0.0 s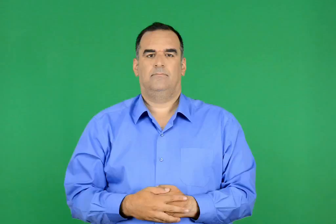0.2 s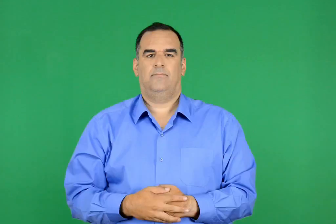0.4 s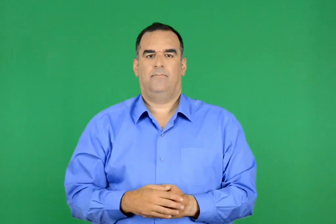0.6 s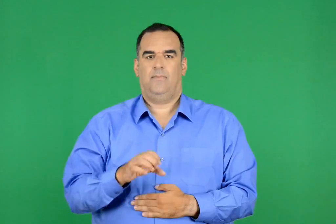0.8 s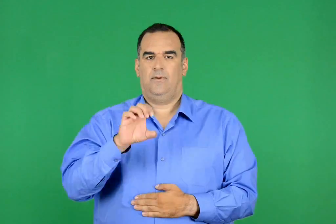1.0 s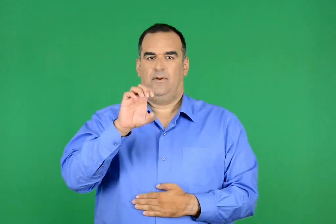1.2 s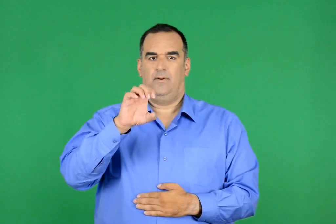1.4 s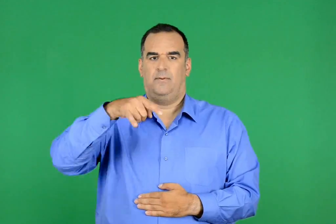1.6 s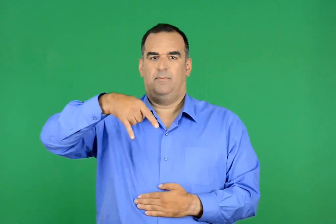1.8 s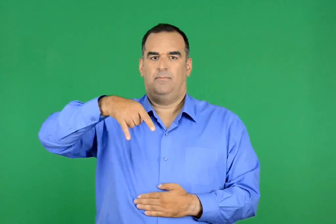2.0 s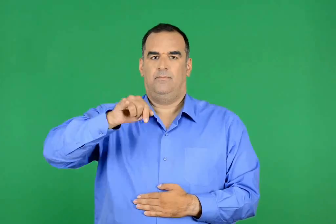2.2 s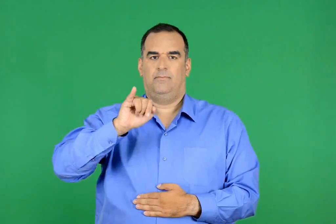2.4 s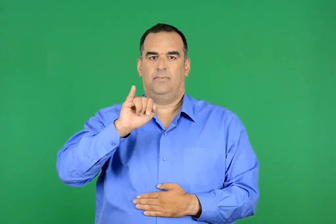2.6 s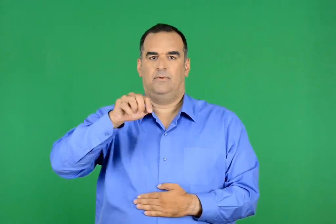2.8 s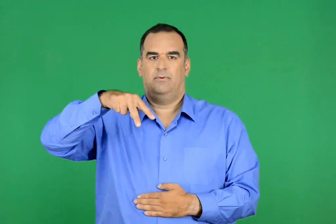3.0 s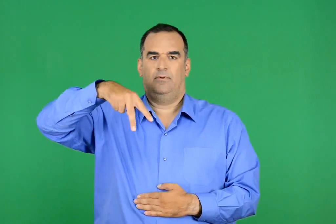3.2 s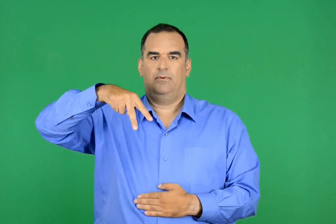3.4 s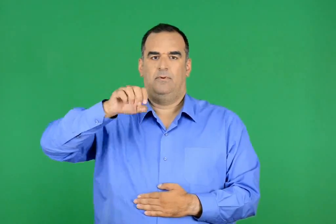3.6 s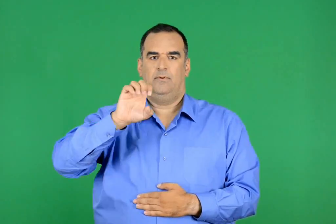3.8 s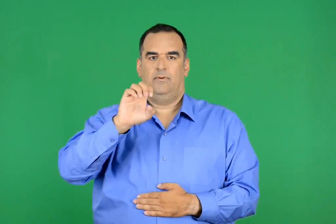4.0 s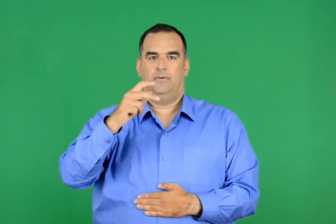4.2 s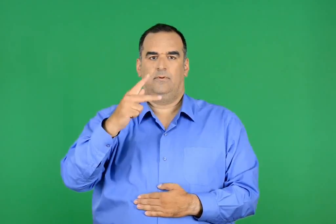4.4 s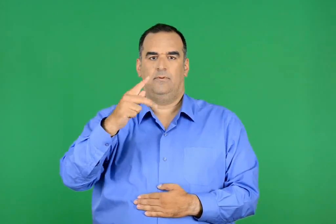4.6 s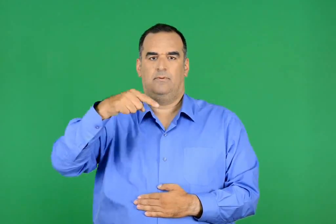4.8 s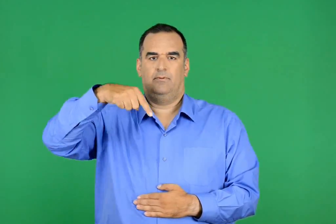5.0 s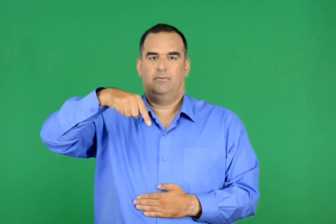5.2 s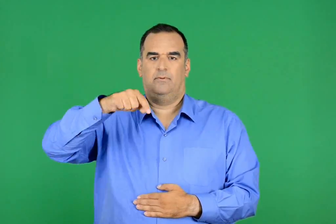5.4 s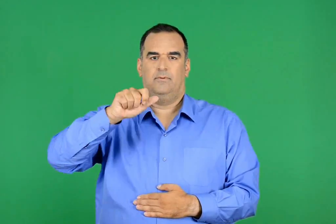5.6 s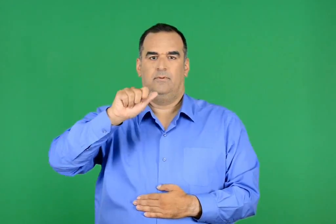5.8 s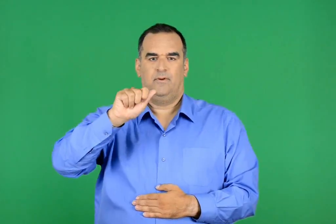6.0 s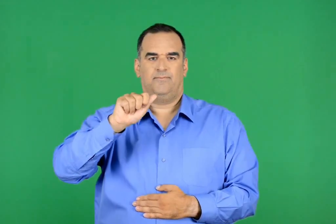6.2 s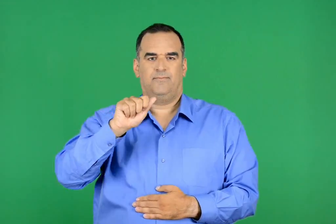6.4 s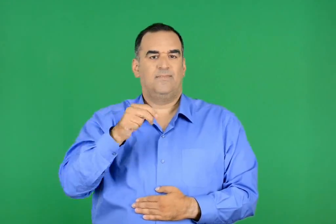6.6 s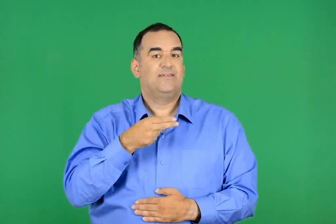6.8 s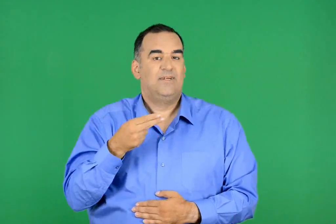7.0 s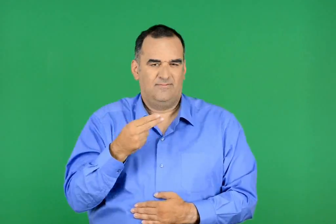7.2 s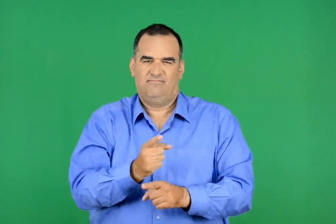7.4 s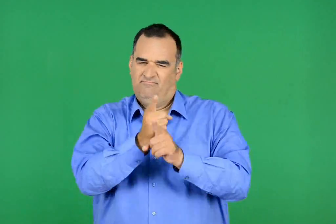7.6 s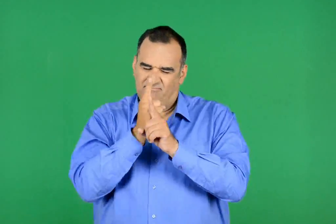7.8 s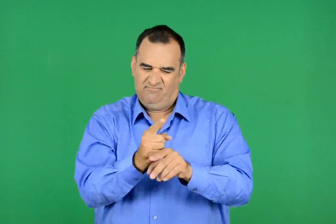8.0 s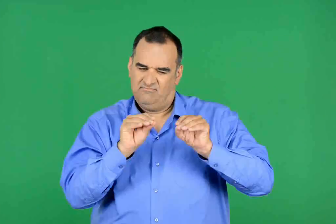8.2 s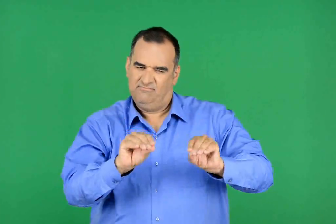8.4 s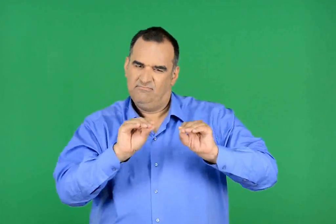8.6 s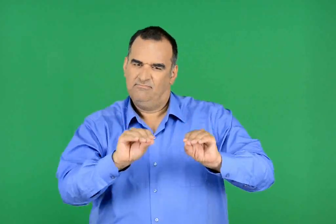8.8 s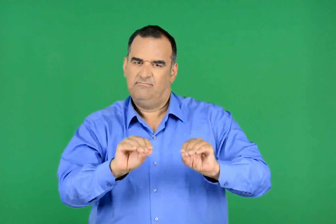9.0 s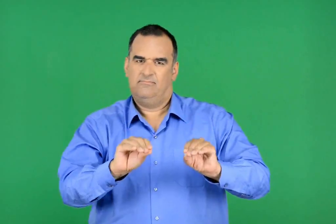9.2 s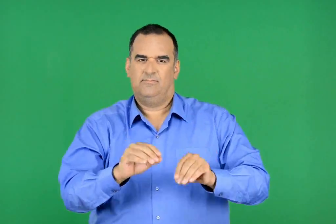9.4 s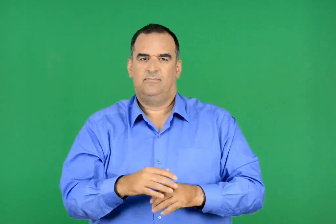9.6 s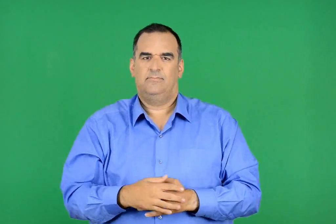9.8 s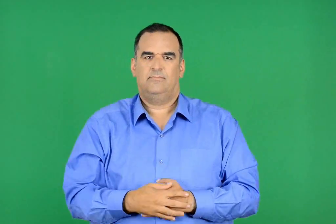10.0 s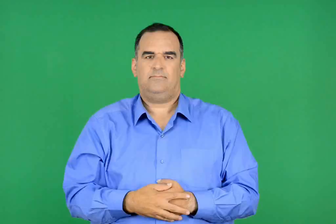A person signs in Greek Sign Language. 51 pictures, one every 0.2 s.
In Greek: επίλεκτα ειδικά εκπαιδευμένα
